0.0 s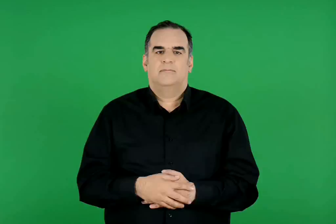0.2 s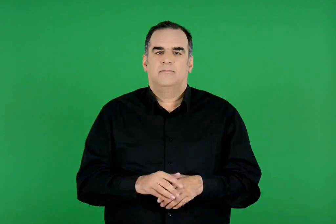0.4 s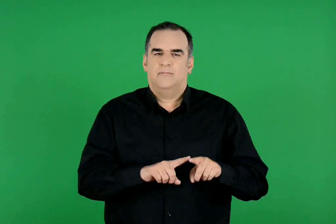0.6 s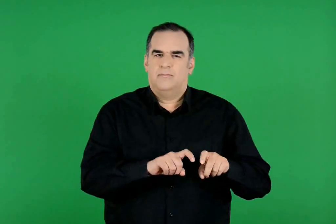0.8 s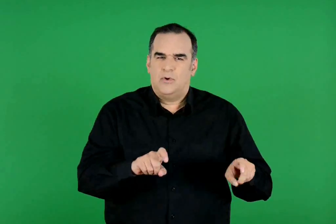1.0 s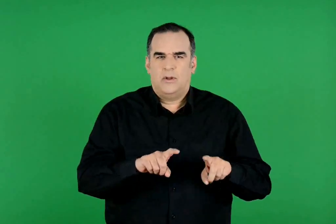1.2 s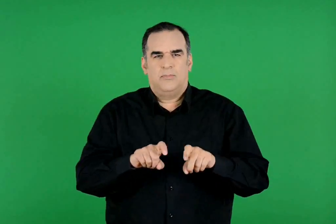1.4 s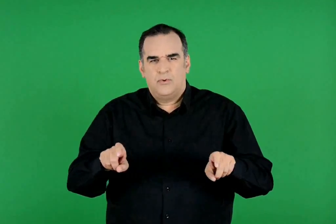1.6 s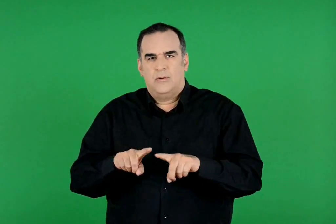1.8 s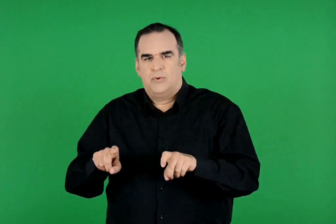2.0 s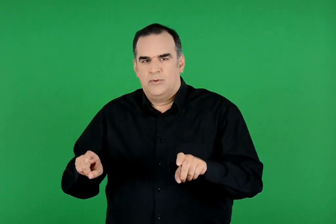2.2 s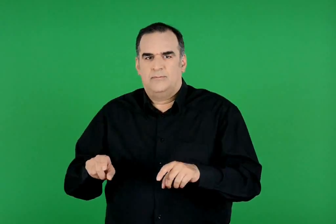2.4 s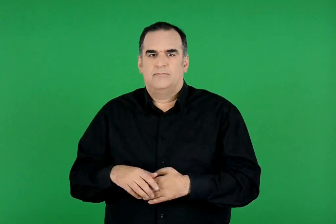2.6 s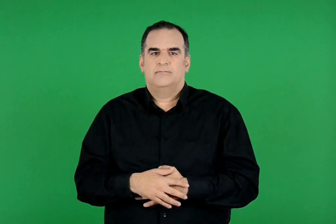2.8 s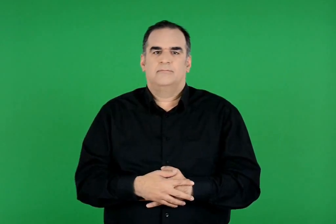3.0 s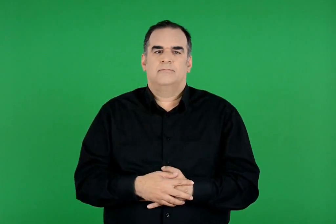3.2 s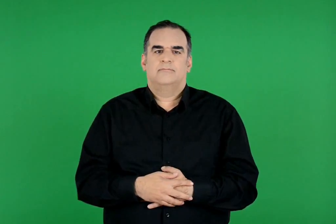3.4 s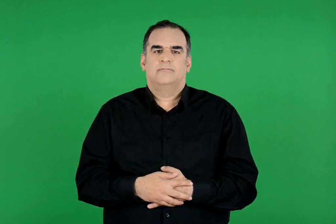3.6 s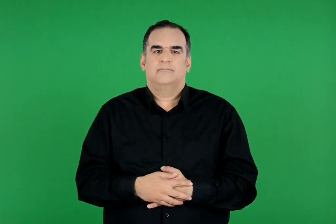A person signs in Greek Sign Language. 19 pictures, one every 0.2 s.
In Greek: προϊόντα ,
